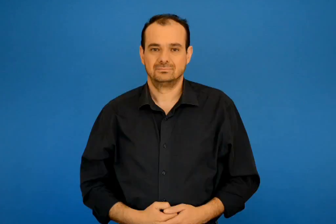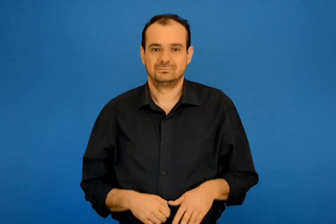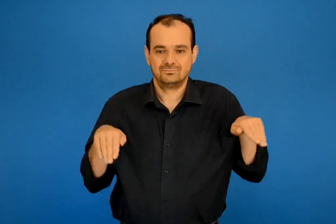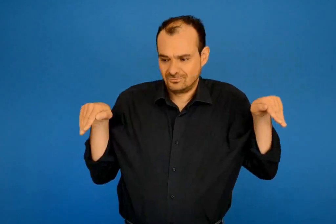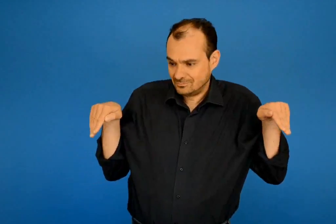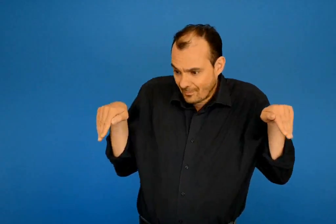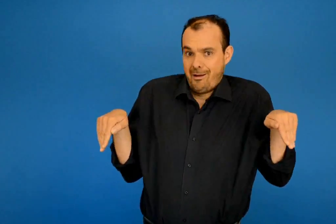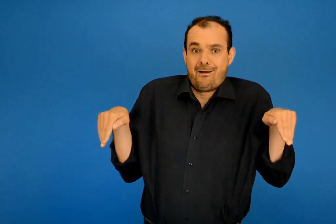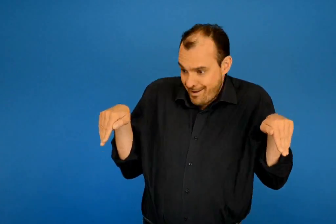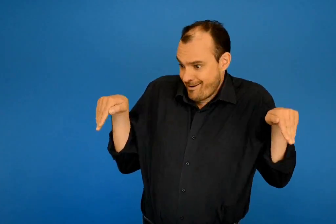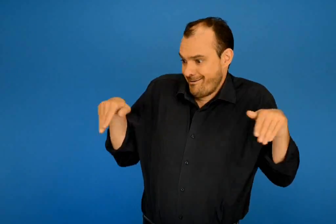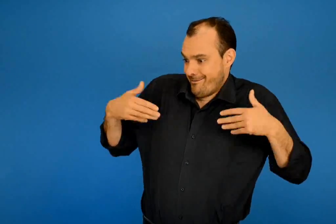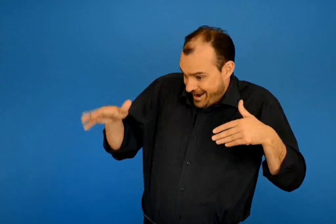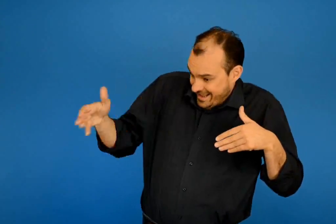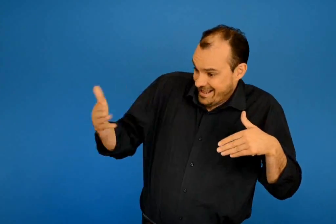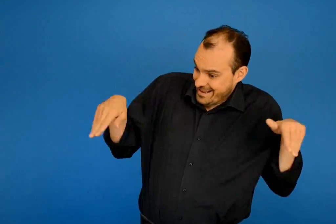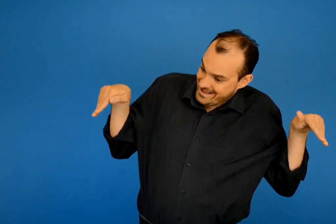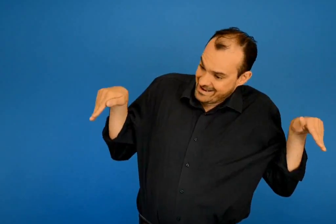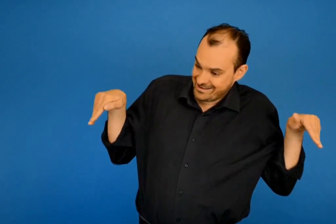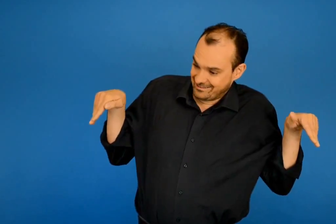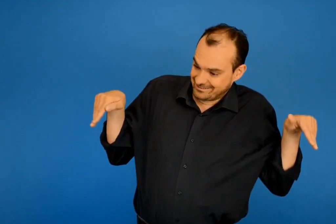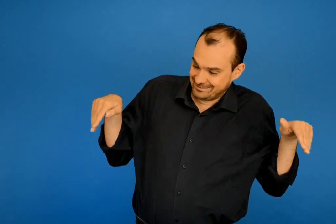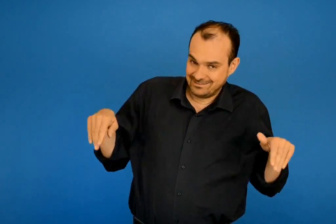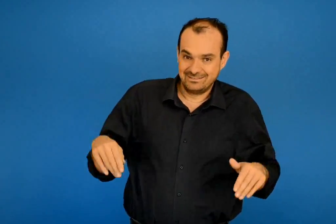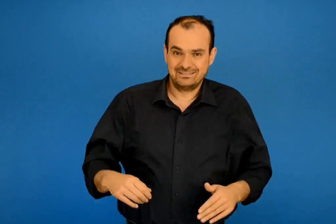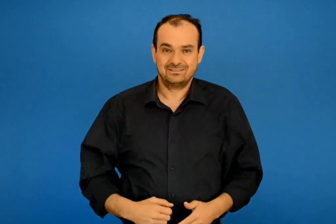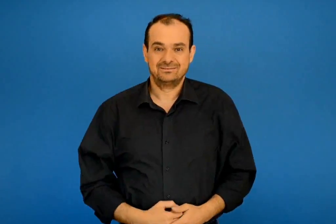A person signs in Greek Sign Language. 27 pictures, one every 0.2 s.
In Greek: έλα σε περιμένω είπε με χαρά ο ντικ - ντικ - ντικ
